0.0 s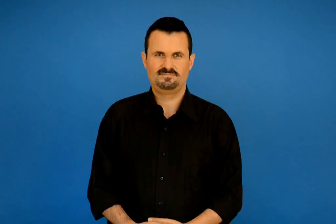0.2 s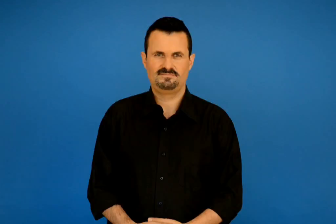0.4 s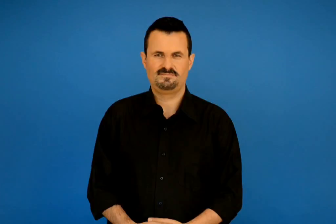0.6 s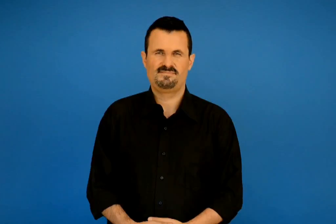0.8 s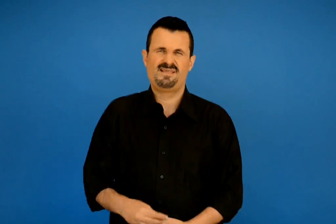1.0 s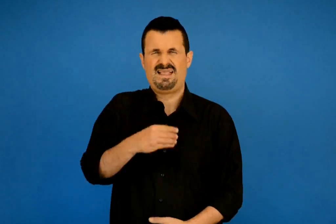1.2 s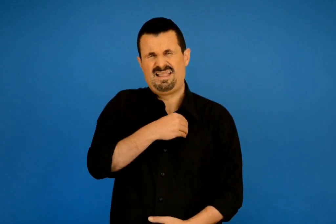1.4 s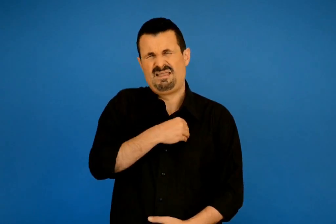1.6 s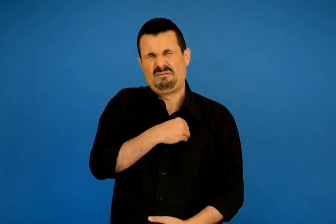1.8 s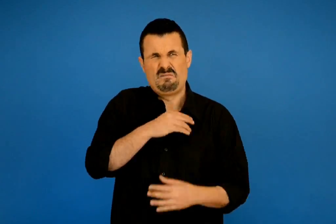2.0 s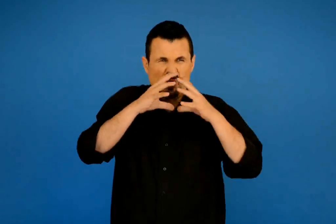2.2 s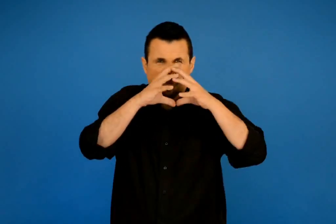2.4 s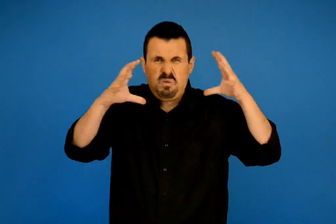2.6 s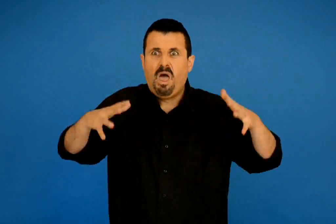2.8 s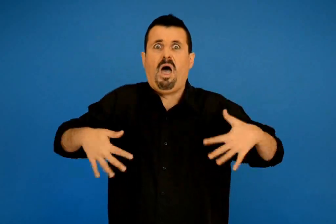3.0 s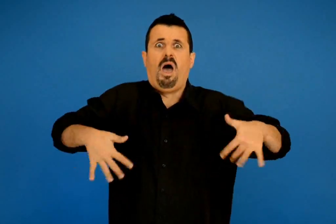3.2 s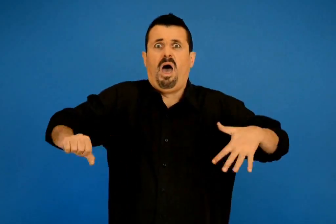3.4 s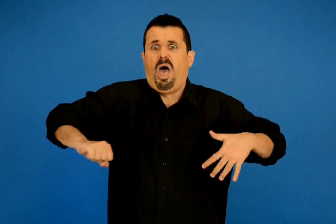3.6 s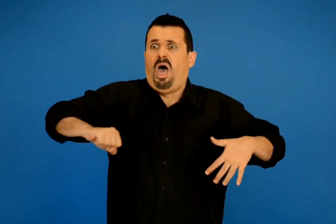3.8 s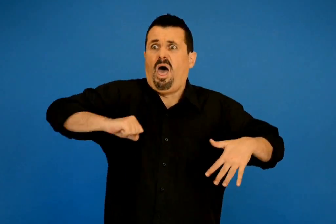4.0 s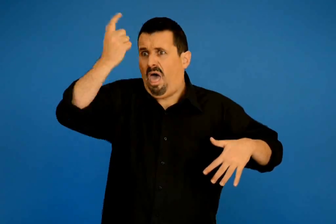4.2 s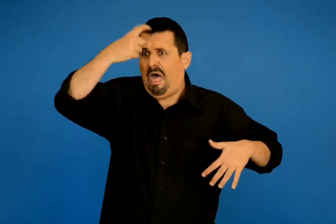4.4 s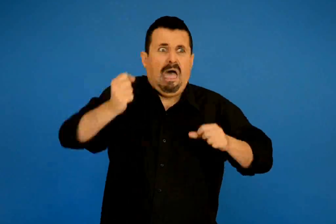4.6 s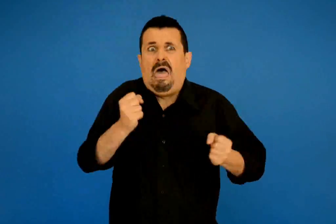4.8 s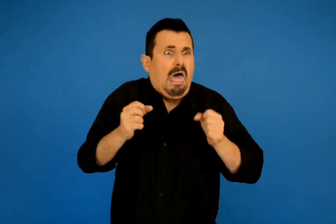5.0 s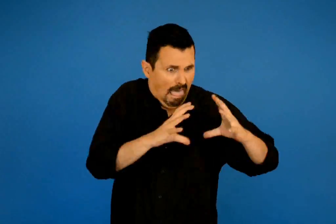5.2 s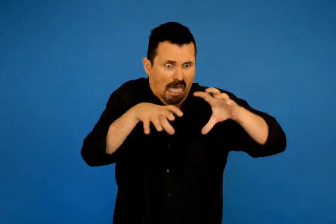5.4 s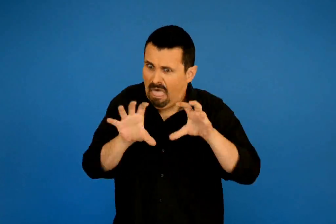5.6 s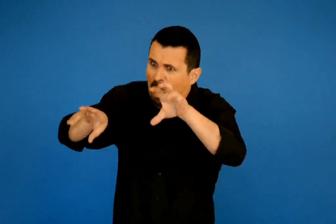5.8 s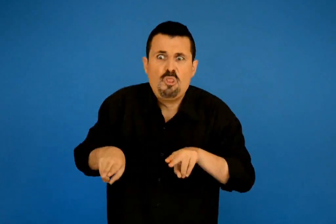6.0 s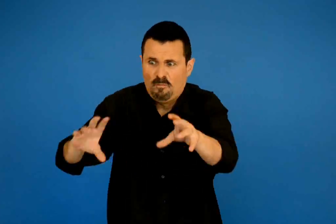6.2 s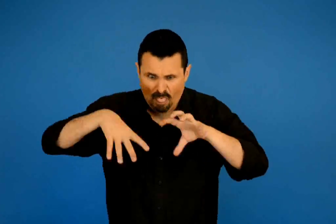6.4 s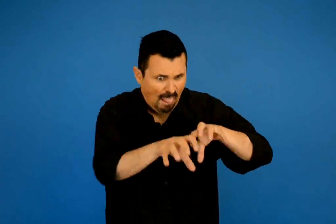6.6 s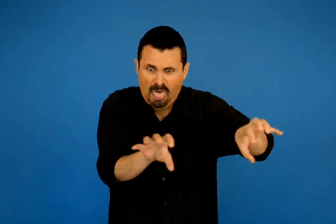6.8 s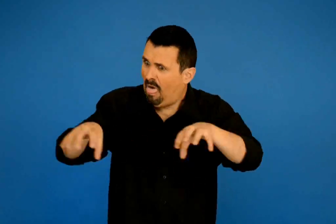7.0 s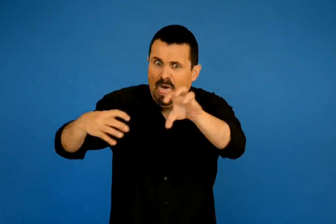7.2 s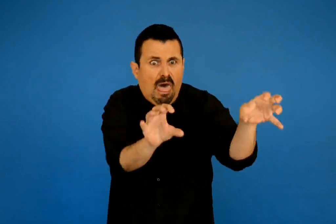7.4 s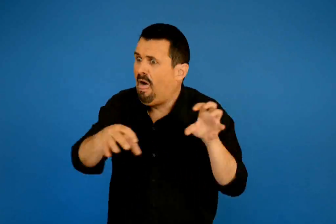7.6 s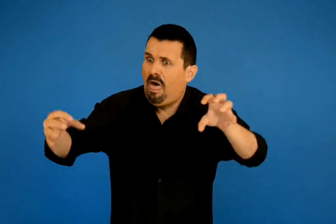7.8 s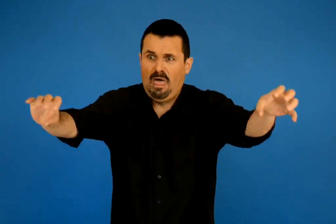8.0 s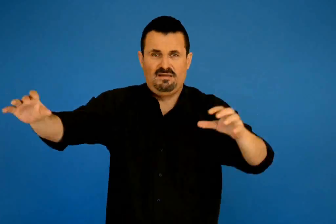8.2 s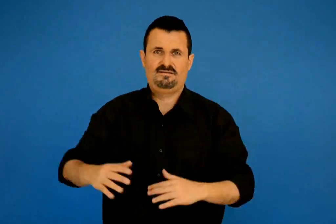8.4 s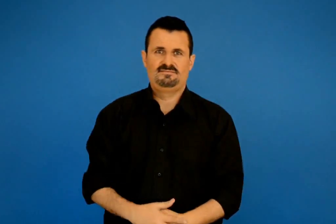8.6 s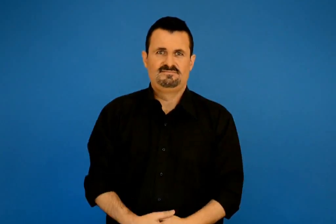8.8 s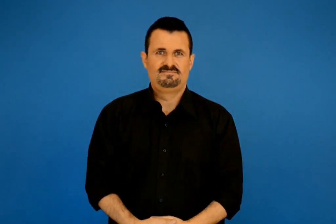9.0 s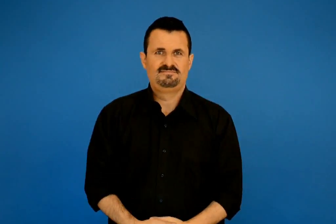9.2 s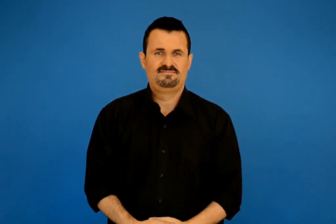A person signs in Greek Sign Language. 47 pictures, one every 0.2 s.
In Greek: τα μπαλόνια τα καημένα τρέχουν στους δρόμους φοβισμένα αλαλιασμένα και στο δάκρυ βουτηγμένα
